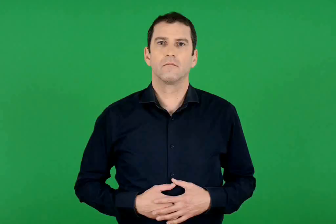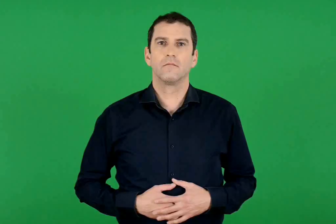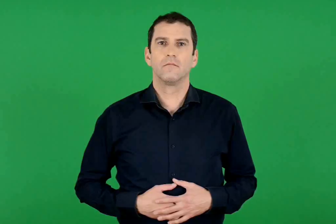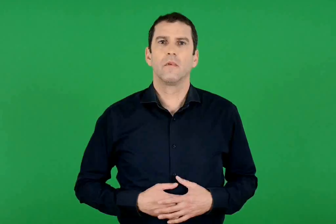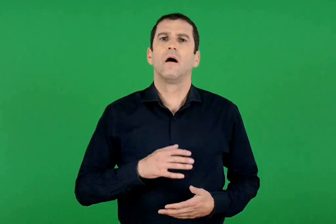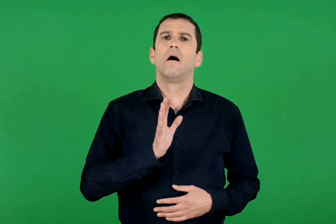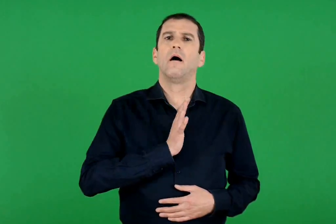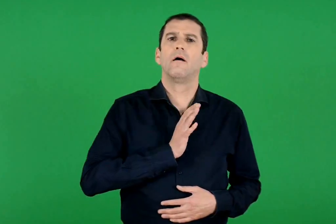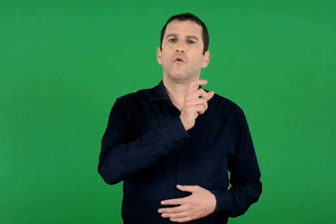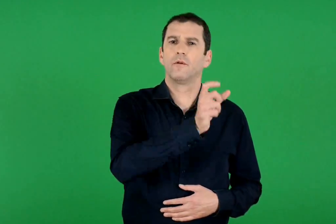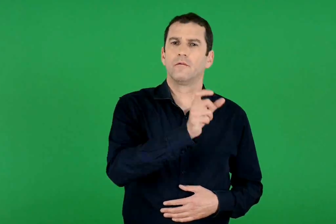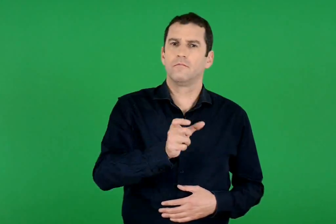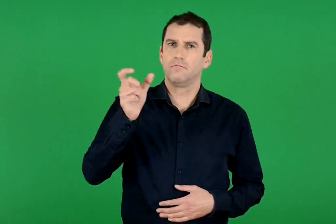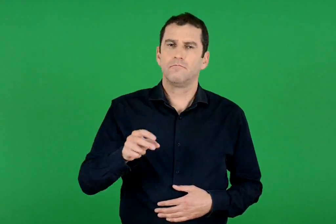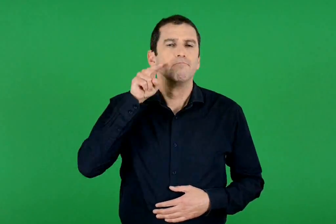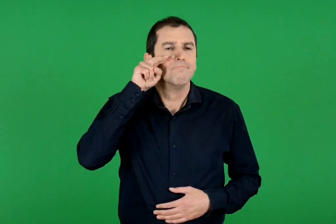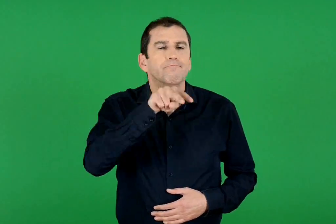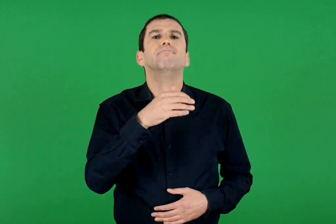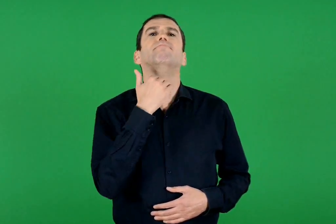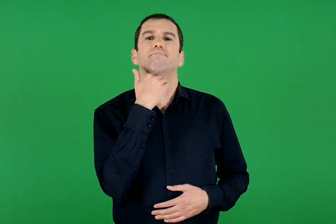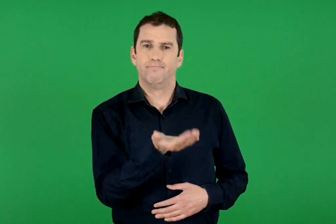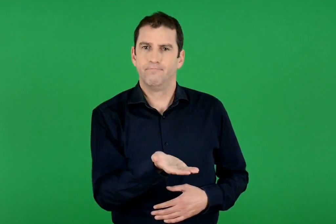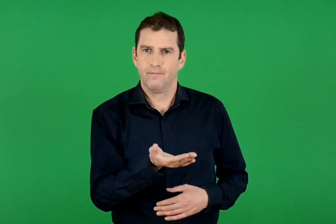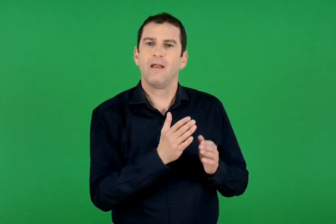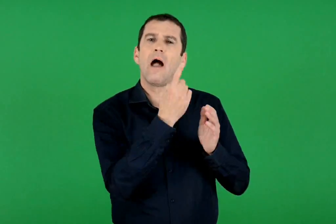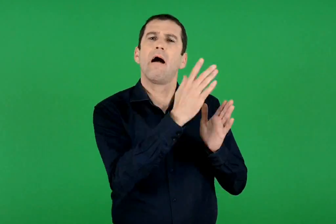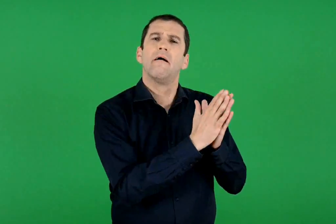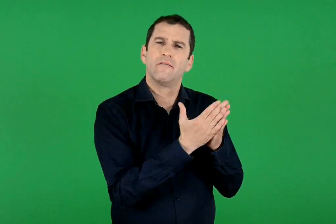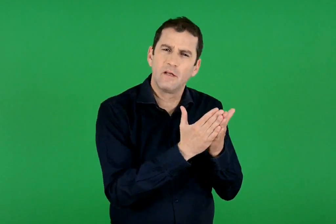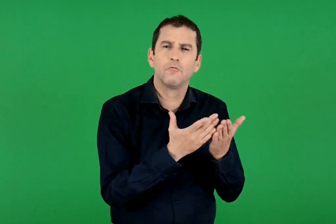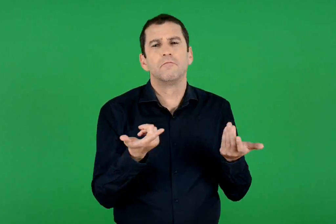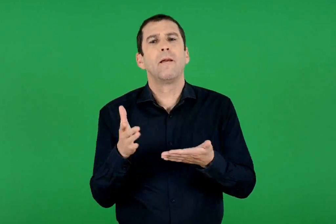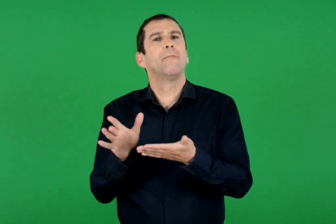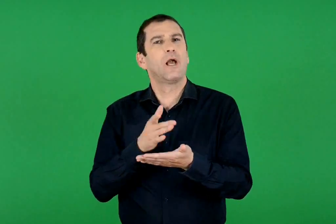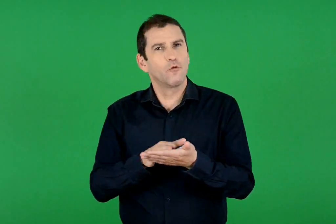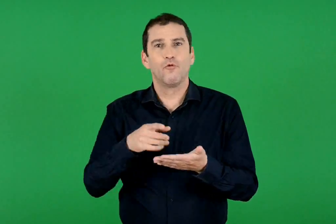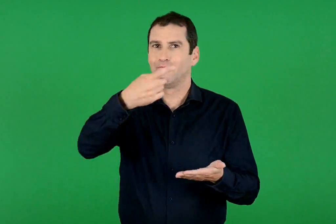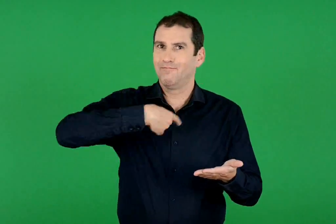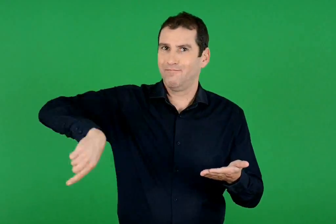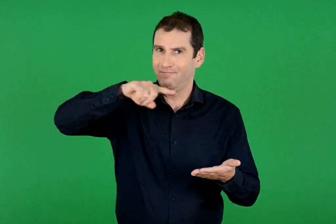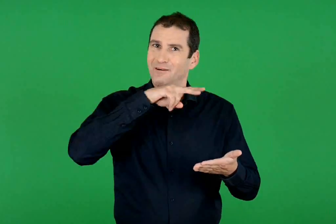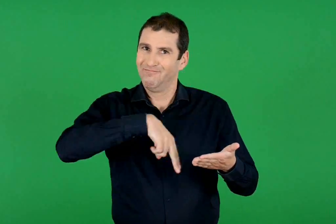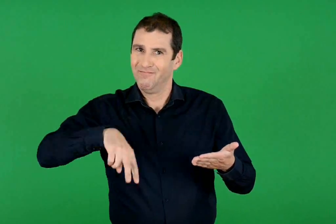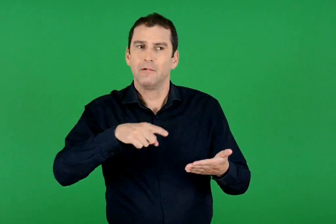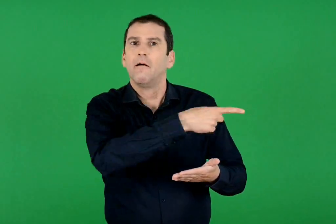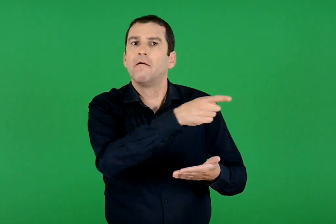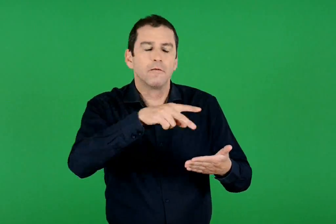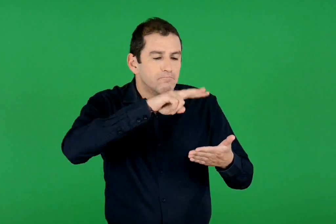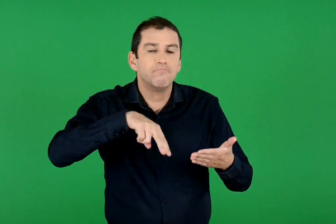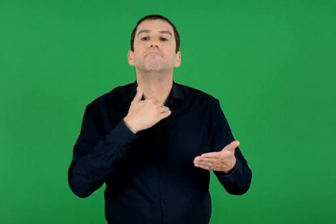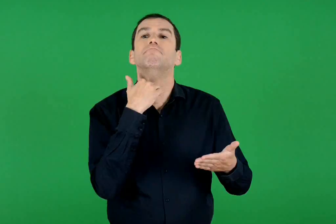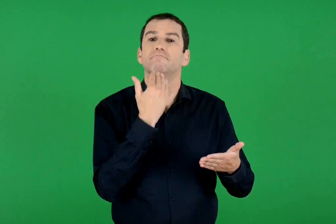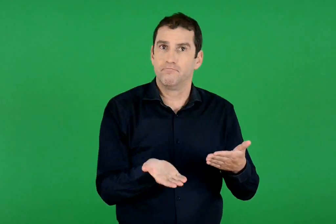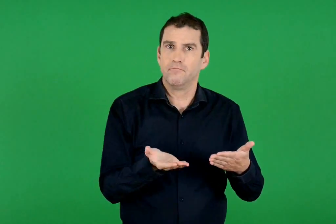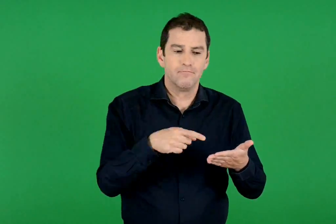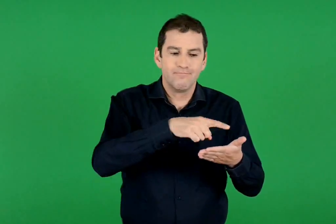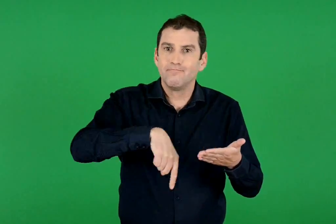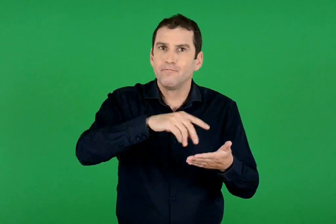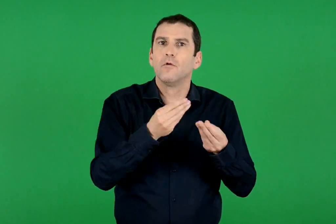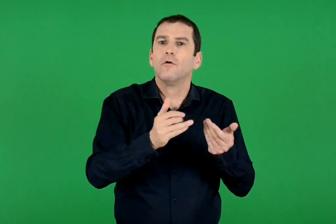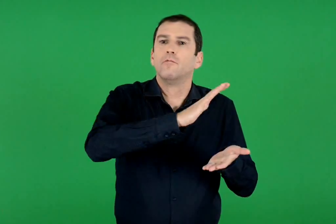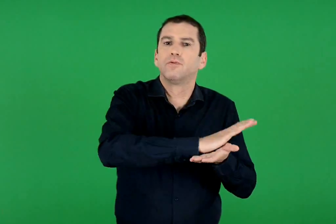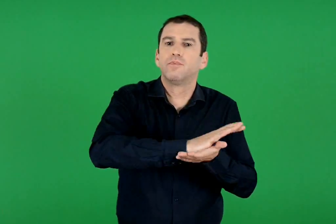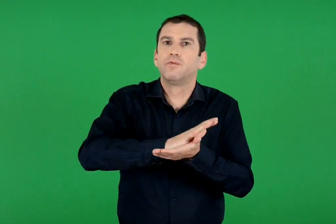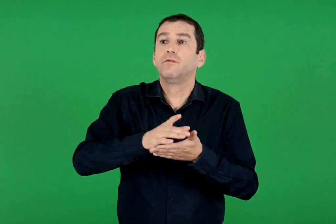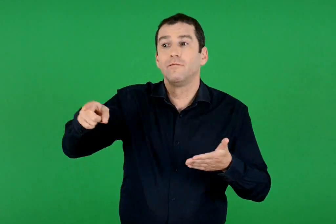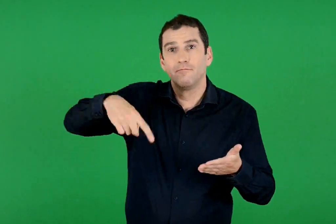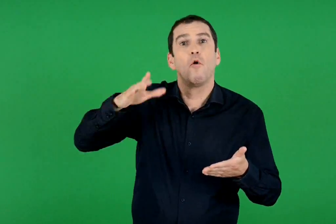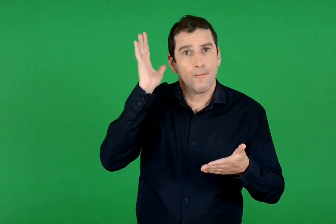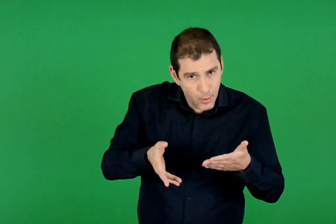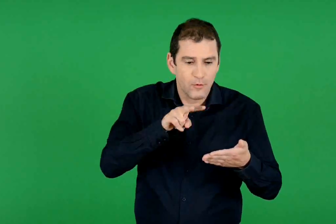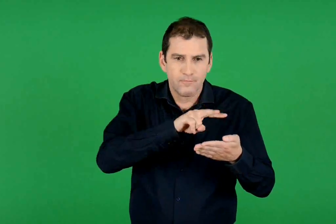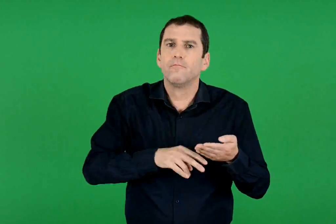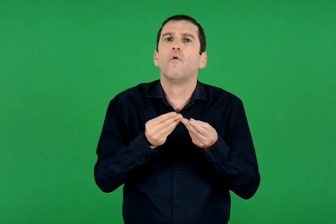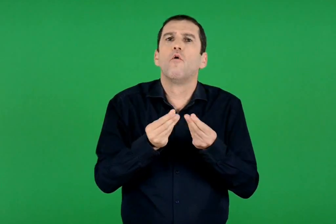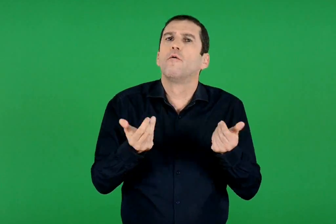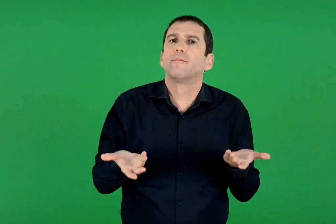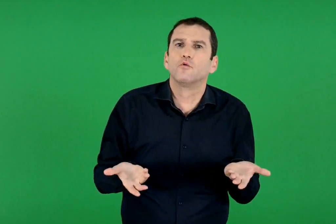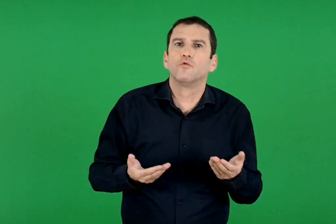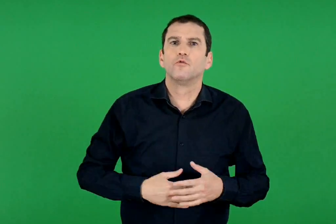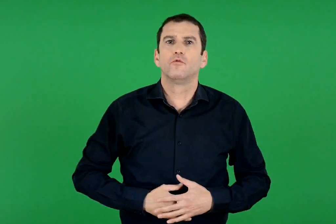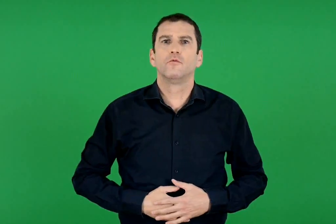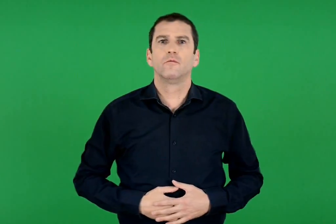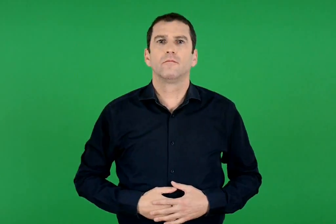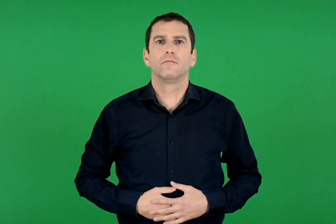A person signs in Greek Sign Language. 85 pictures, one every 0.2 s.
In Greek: οι άνθρωποι που δε βλέπουν , δεν μπορούν να διαβάσουν ένα βιβλίο ή ένα περιοδικό από αυτά που διαβάζουμε εμείς. πώς πρέπει , λοιπόν , να τυπωθούν για να μπορούν να τα διαβάσουν αυτοί ;
